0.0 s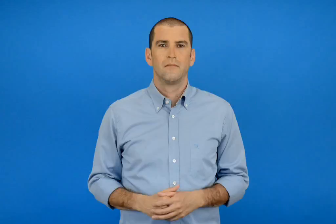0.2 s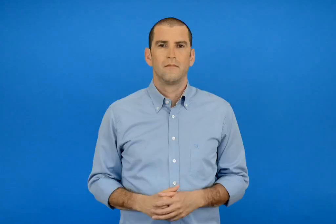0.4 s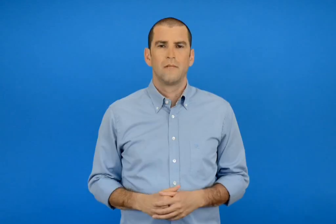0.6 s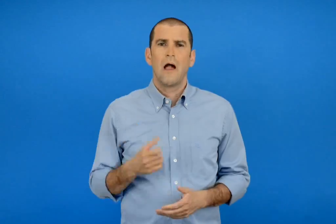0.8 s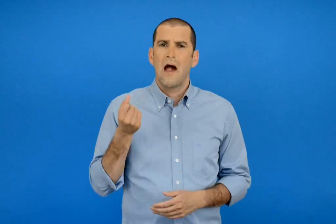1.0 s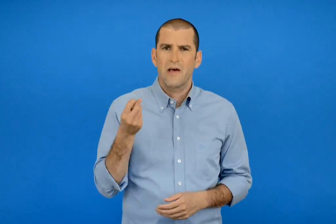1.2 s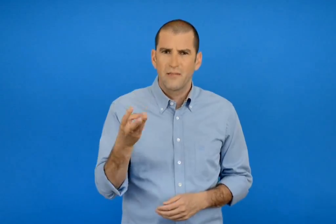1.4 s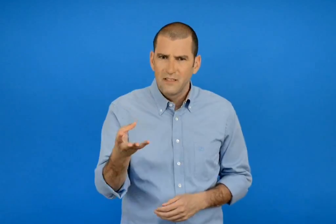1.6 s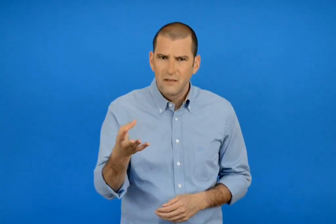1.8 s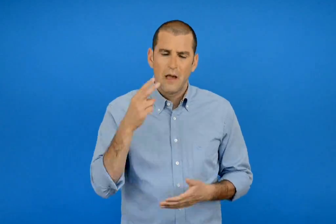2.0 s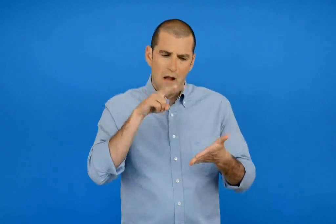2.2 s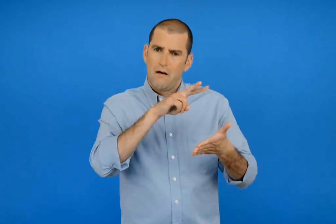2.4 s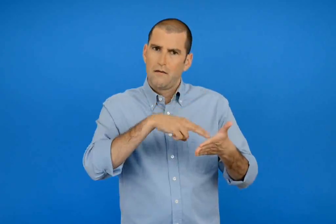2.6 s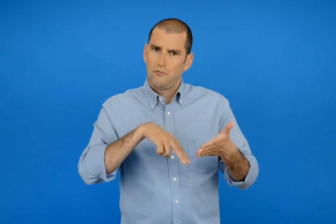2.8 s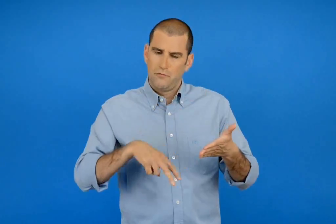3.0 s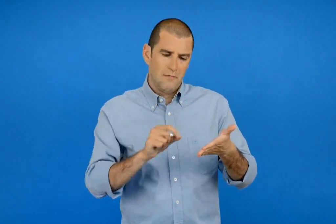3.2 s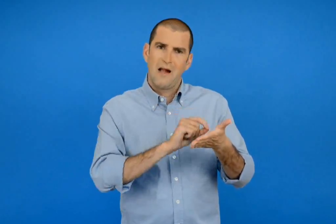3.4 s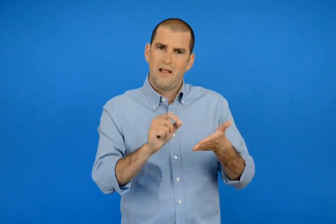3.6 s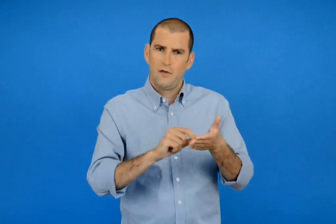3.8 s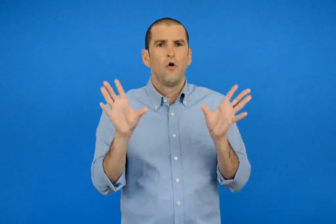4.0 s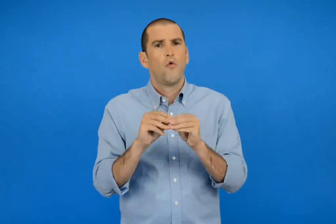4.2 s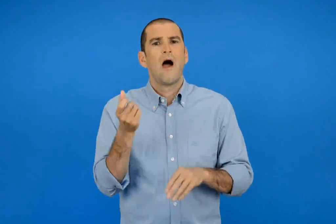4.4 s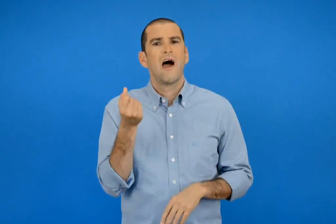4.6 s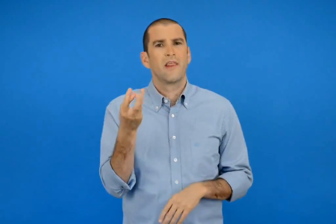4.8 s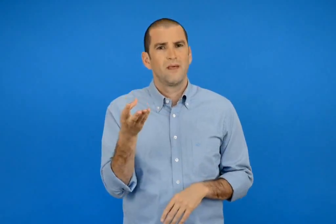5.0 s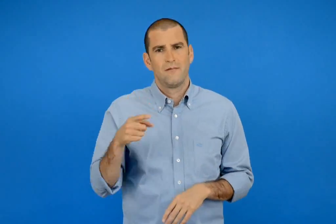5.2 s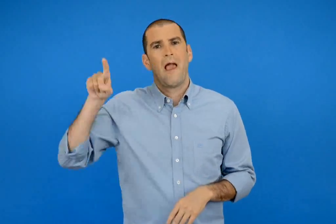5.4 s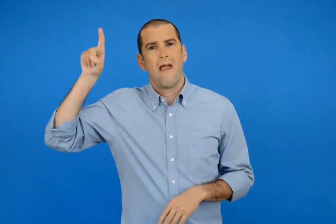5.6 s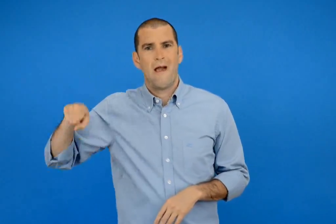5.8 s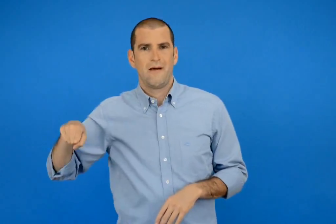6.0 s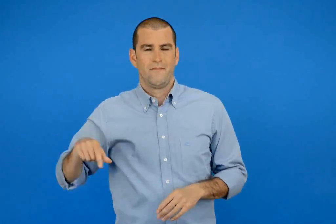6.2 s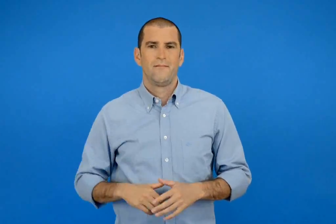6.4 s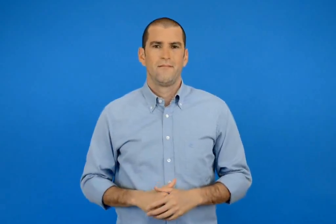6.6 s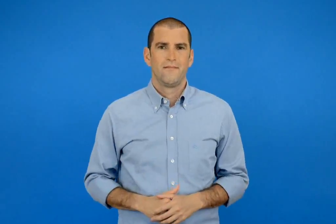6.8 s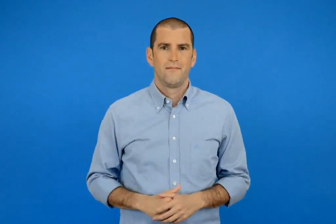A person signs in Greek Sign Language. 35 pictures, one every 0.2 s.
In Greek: αρίθμηση ανάγνωση και γραφή των αριθμών
